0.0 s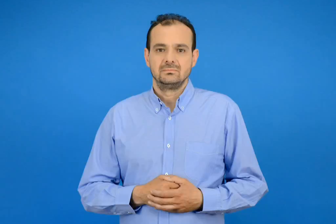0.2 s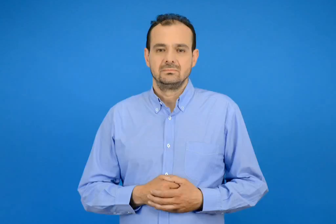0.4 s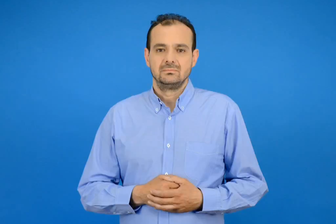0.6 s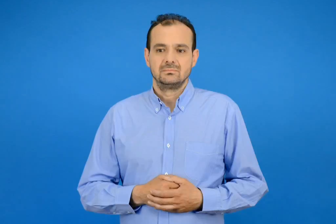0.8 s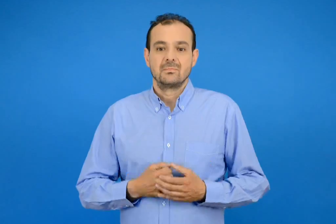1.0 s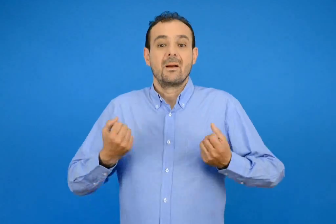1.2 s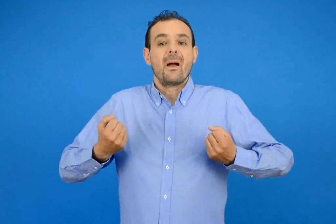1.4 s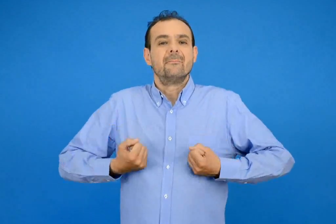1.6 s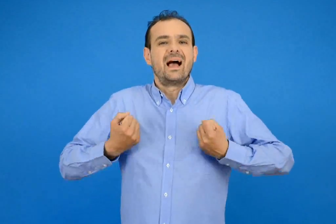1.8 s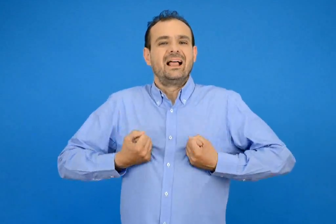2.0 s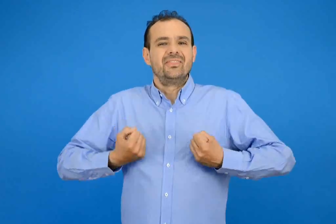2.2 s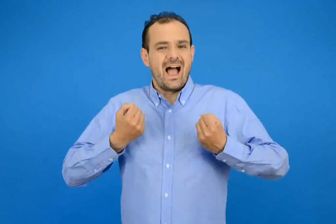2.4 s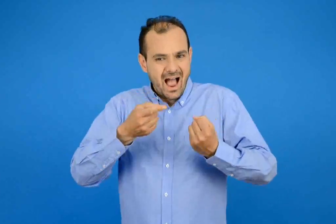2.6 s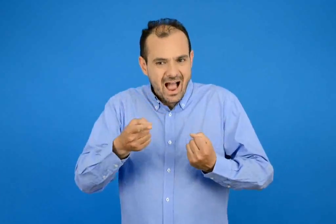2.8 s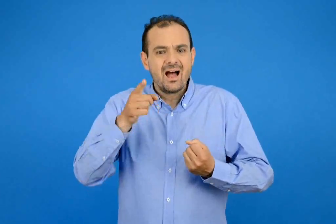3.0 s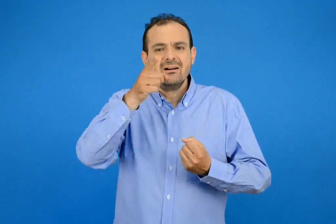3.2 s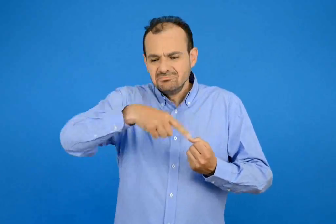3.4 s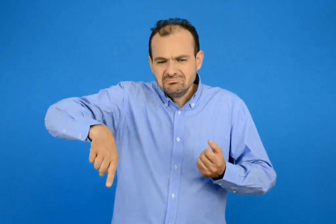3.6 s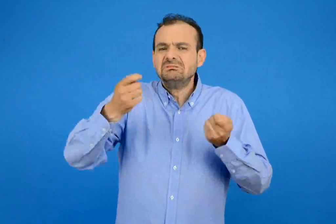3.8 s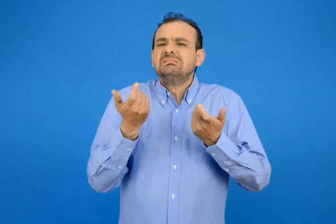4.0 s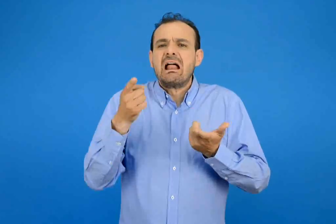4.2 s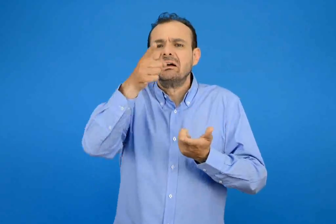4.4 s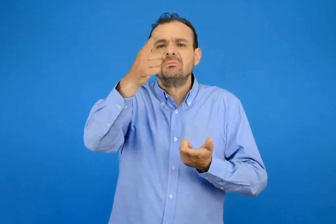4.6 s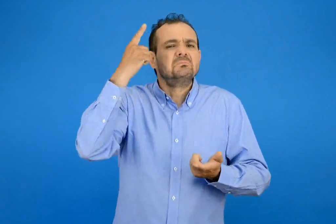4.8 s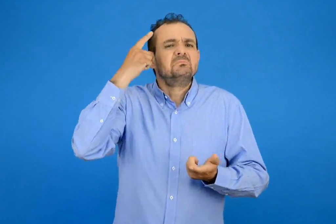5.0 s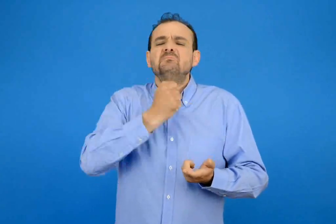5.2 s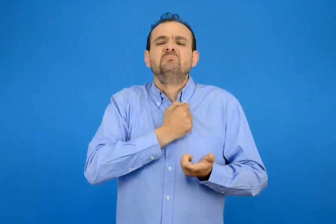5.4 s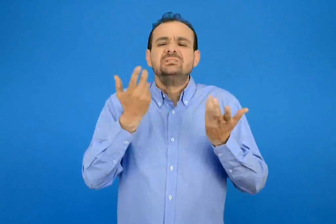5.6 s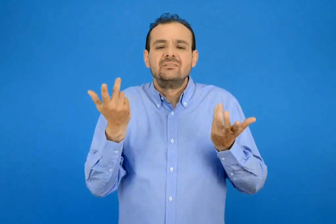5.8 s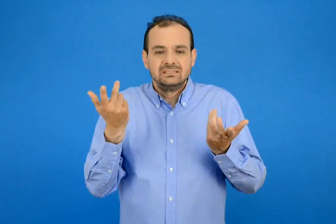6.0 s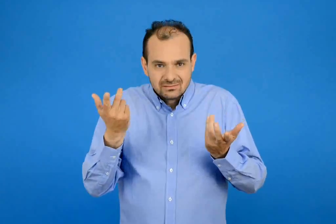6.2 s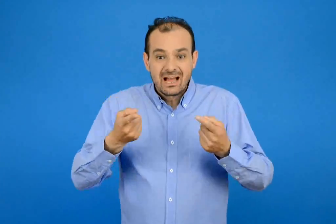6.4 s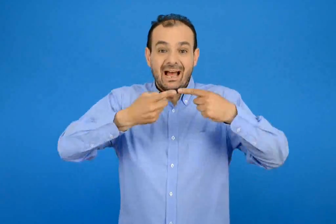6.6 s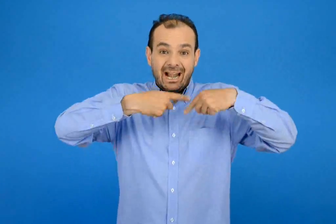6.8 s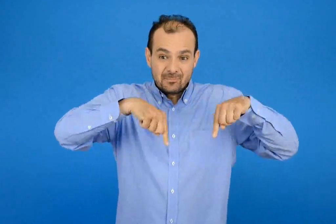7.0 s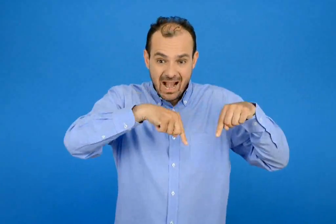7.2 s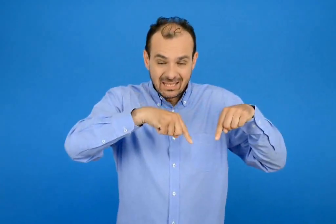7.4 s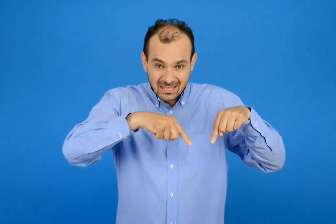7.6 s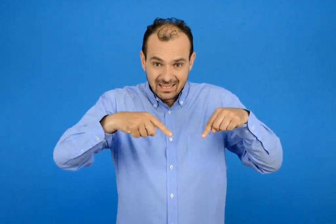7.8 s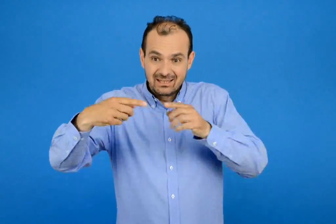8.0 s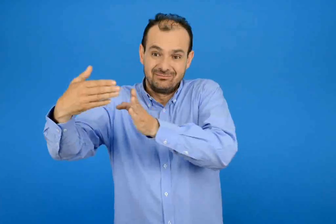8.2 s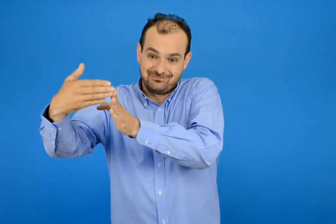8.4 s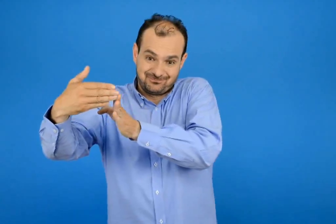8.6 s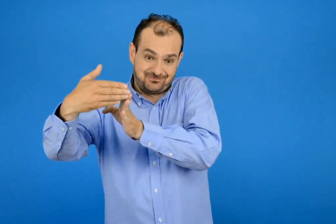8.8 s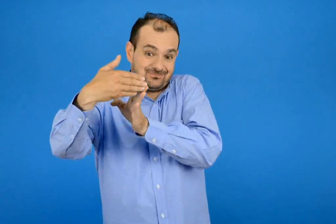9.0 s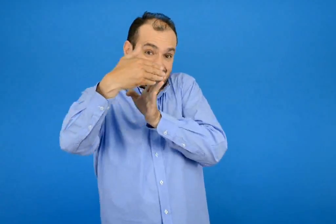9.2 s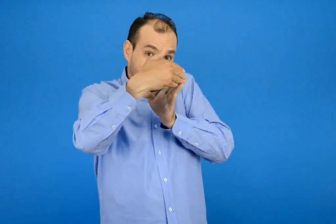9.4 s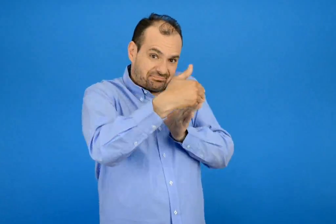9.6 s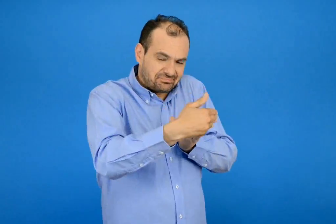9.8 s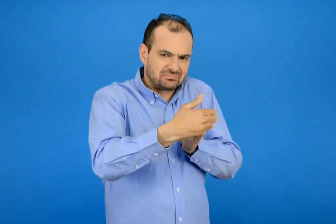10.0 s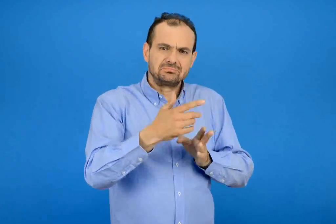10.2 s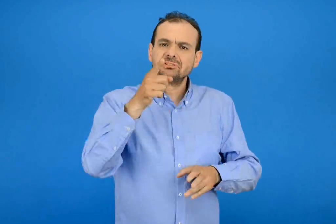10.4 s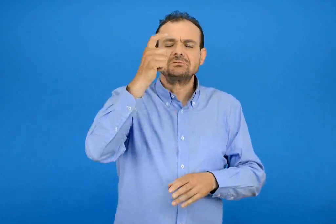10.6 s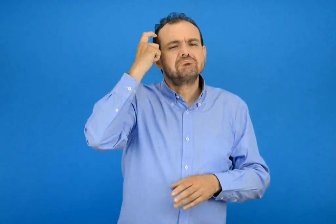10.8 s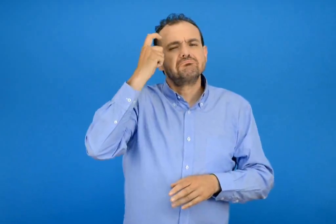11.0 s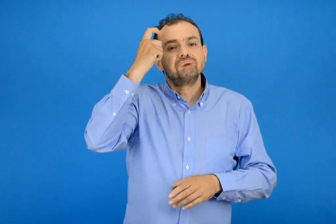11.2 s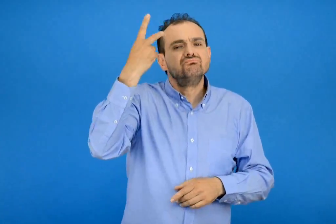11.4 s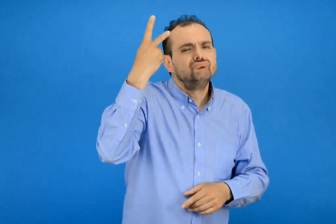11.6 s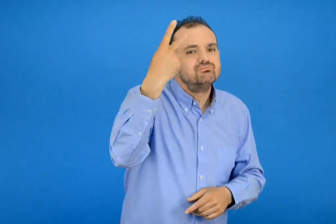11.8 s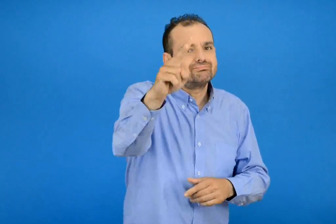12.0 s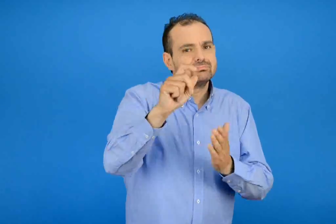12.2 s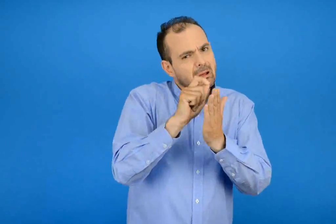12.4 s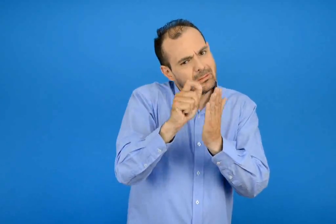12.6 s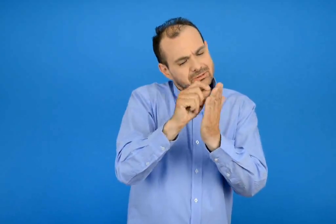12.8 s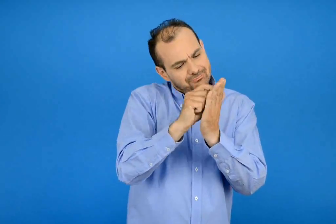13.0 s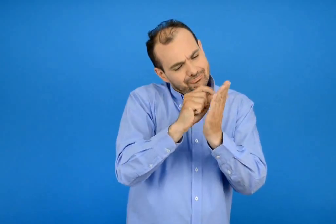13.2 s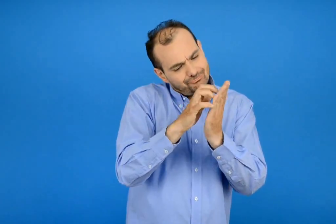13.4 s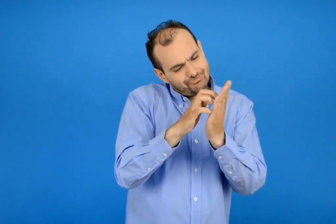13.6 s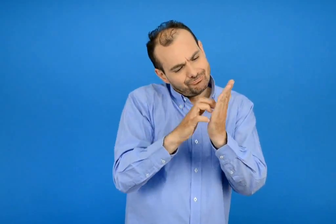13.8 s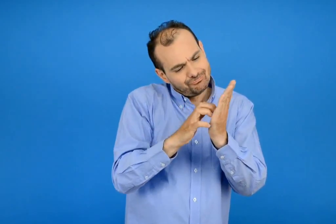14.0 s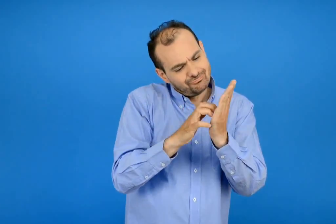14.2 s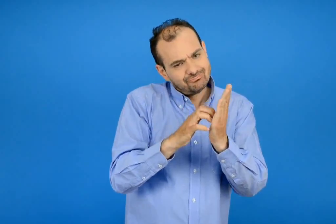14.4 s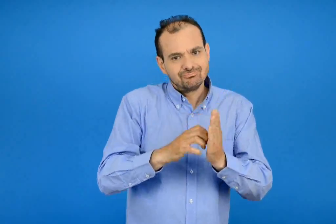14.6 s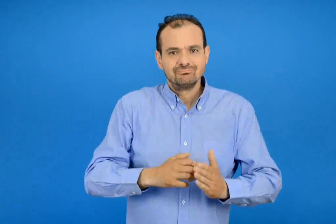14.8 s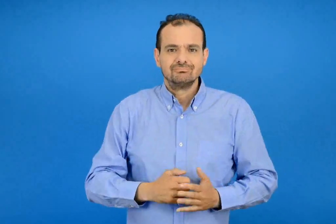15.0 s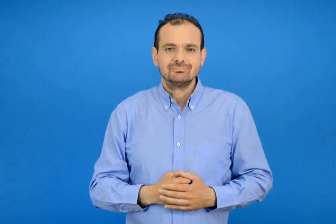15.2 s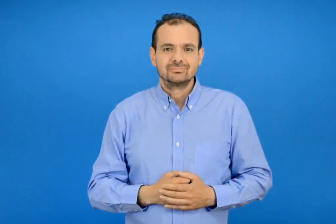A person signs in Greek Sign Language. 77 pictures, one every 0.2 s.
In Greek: τι νομίζεις ότι θα κάνουν τα παιχνίδια όταν φτάσουν στο λιμάνι ; γράψε τις σκέψεις σου
